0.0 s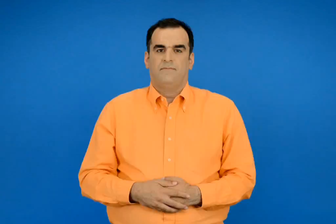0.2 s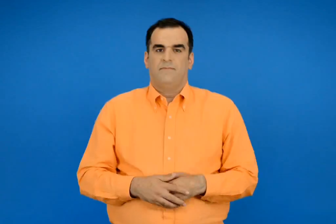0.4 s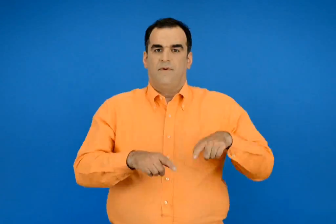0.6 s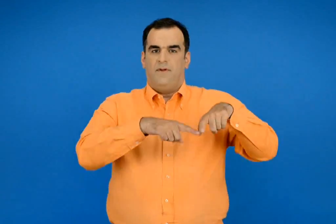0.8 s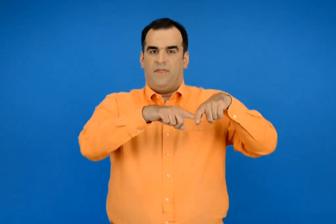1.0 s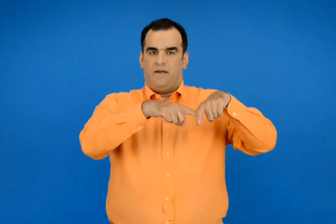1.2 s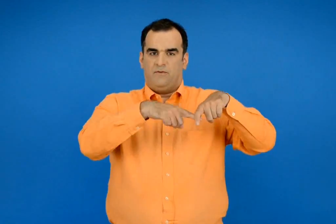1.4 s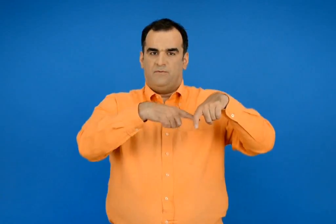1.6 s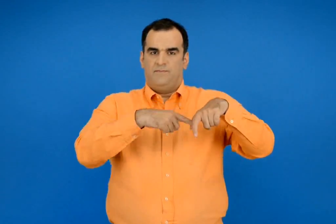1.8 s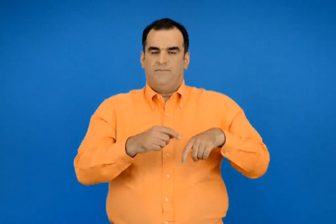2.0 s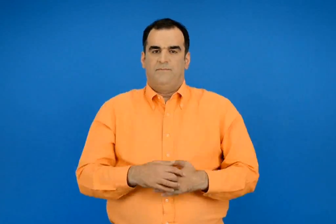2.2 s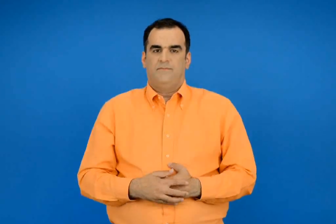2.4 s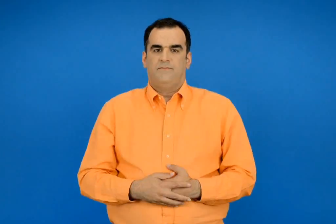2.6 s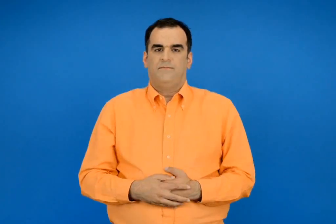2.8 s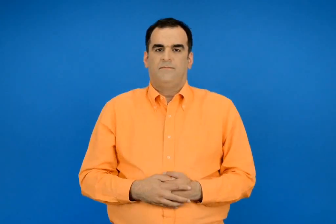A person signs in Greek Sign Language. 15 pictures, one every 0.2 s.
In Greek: δεκέμβριος
